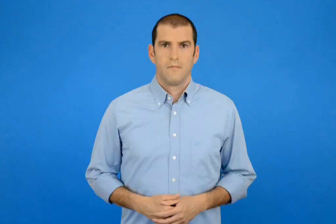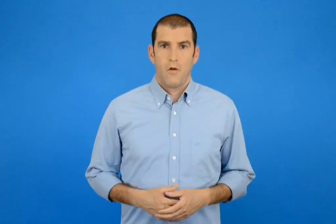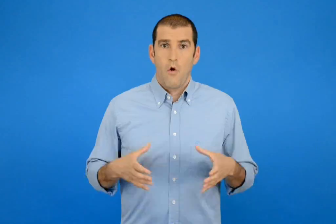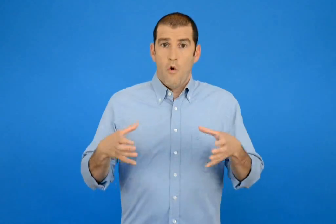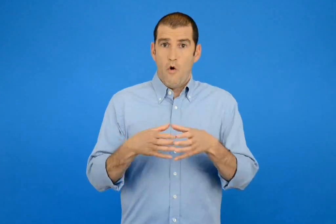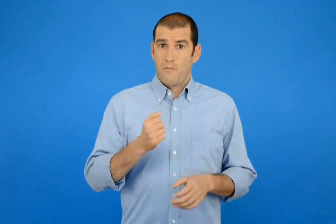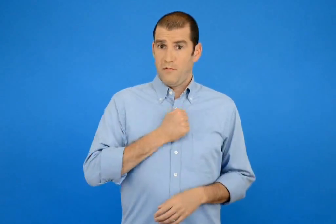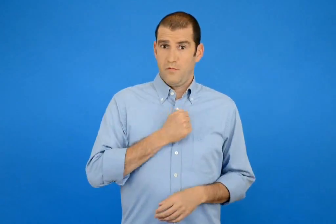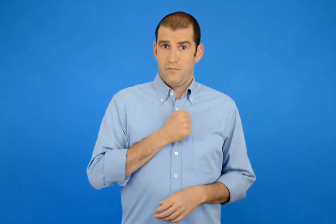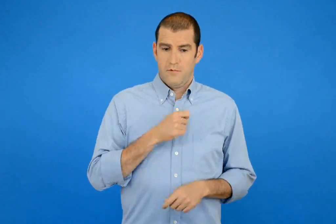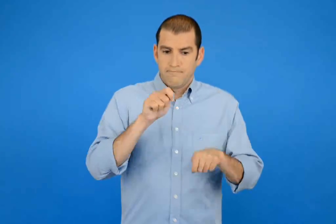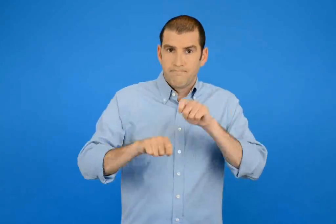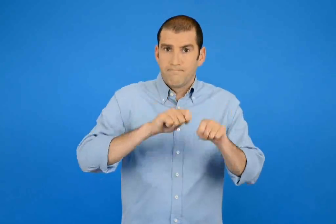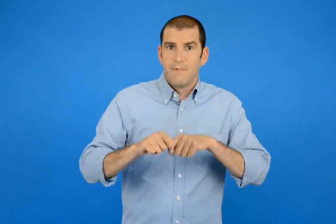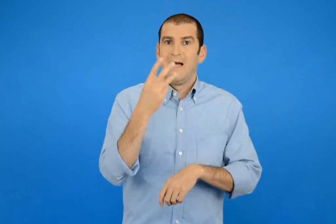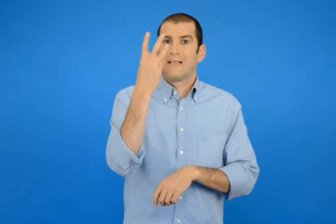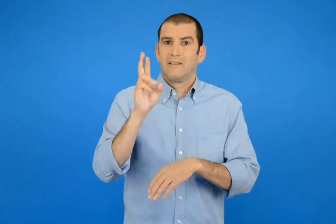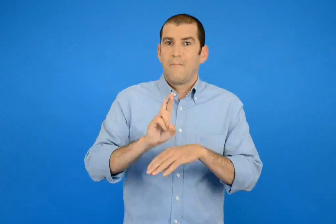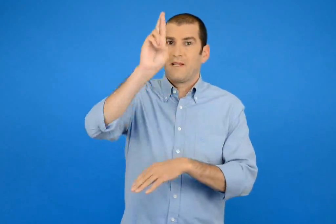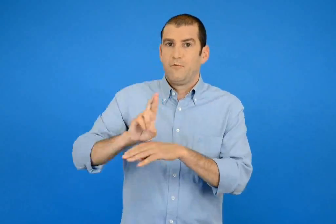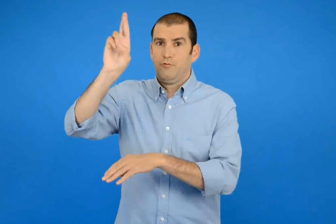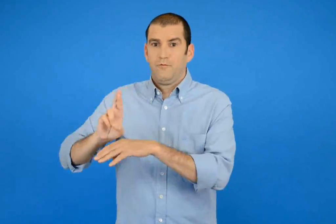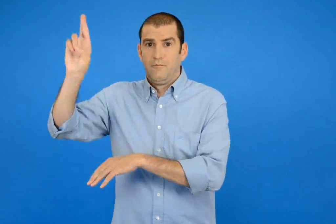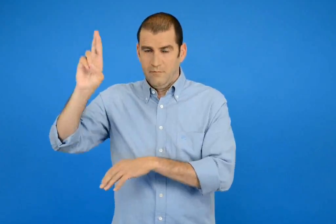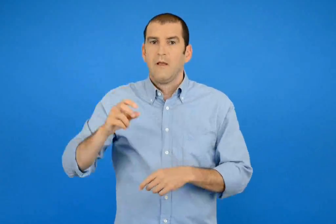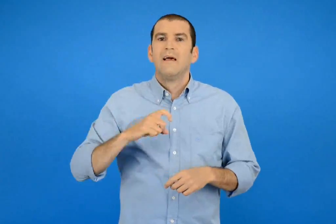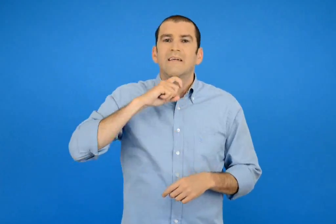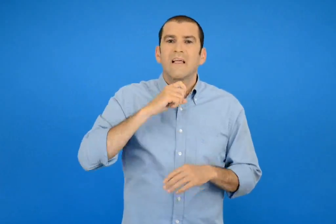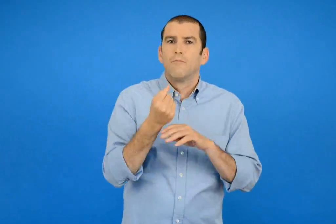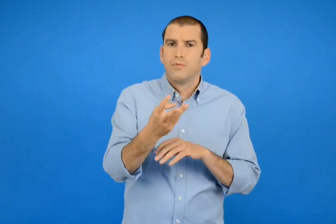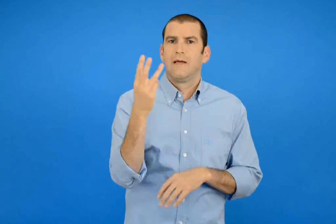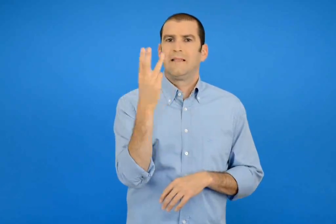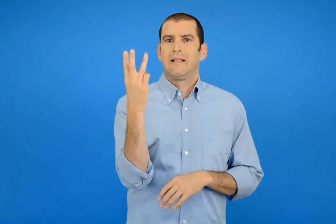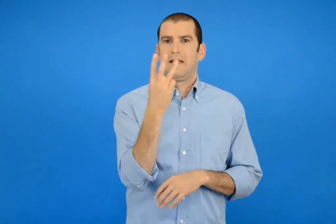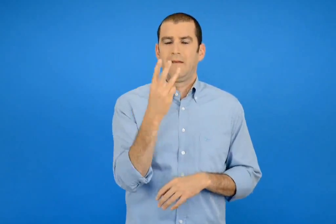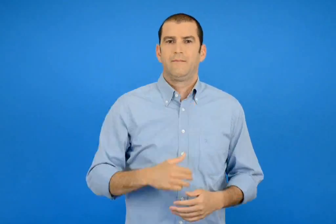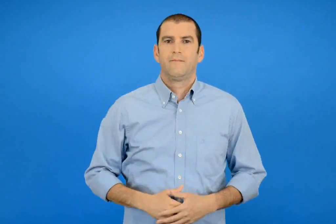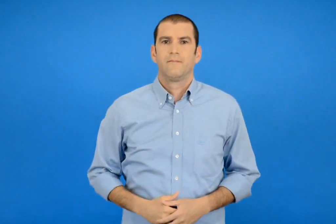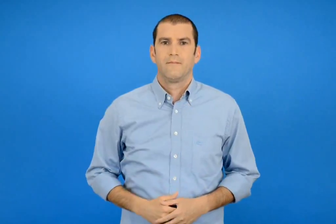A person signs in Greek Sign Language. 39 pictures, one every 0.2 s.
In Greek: η ομάδα μου έφτιαξε 3 πυραύλους χρησιμοποιήσαμε 33 ξυλάκια
